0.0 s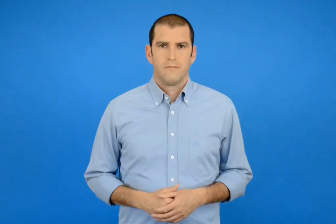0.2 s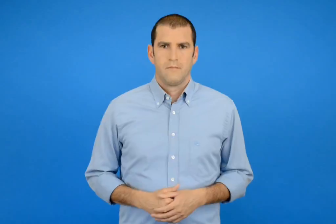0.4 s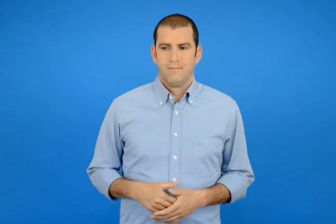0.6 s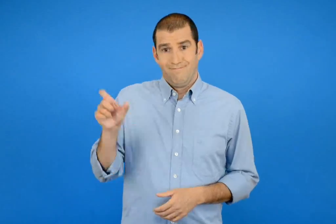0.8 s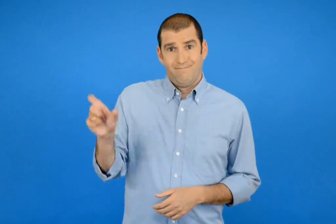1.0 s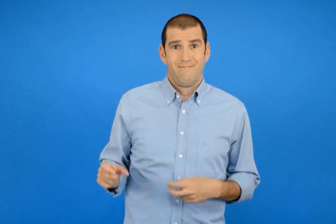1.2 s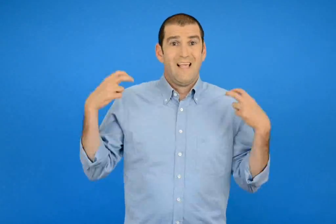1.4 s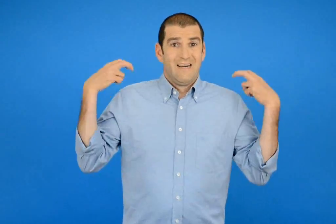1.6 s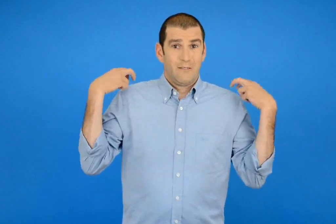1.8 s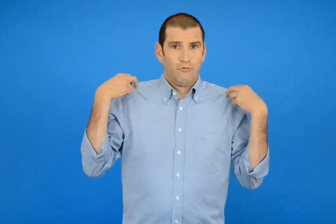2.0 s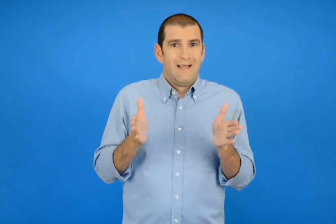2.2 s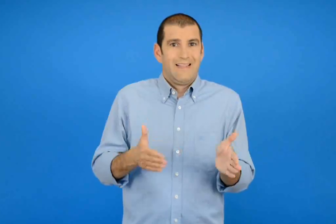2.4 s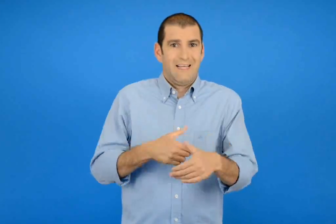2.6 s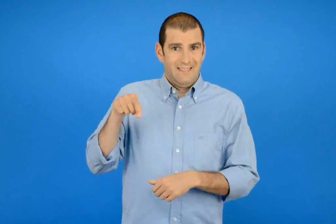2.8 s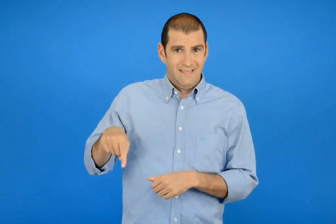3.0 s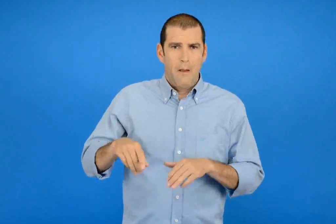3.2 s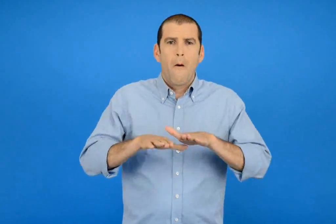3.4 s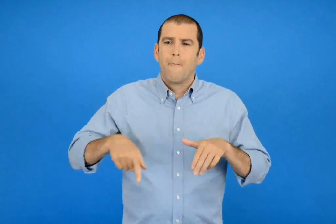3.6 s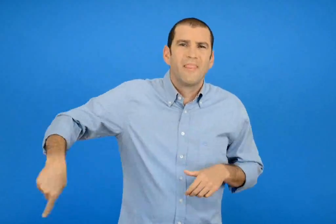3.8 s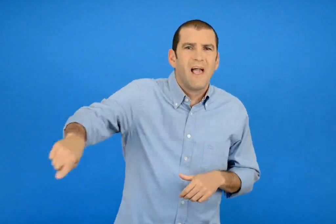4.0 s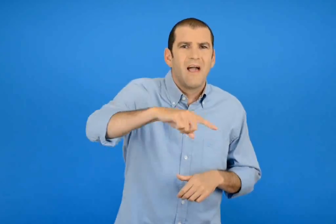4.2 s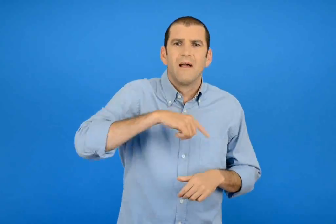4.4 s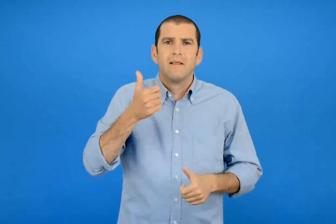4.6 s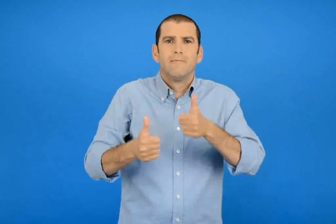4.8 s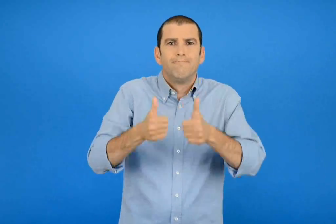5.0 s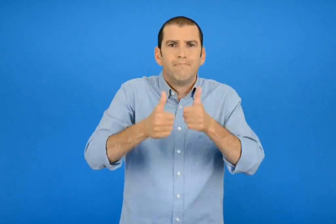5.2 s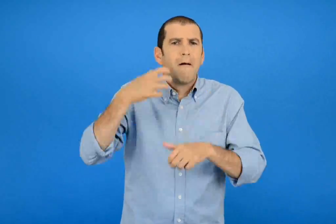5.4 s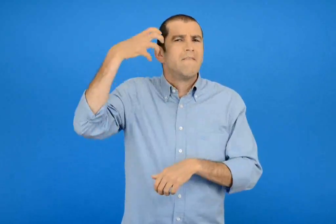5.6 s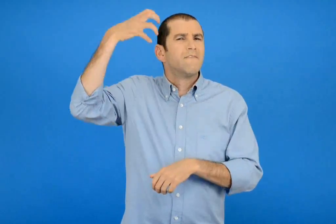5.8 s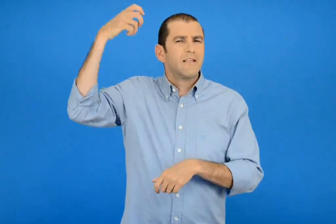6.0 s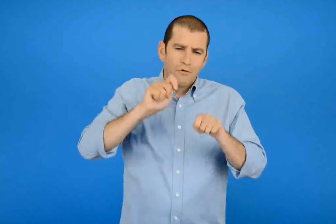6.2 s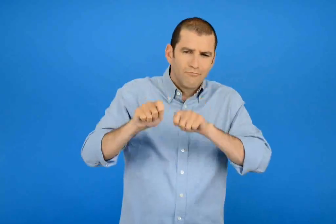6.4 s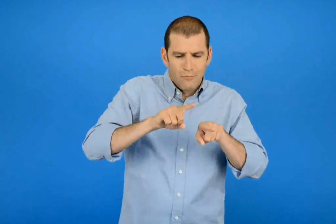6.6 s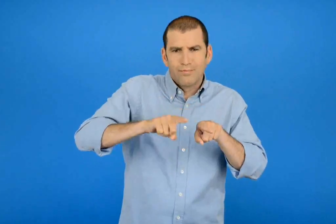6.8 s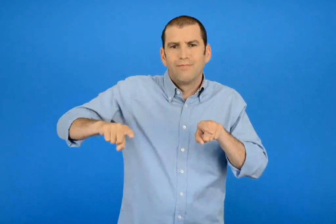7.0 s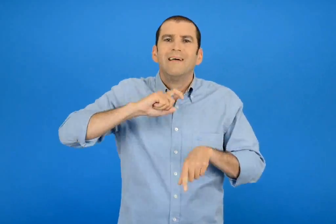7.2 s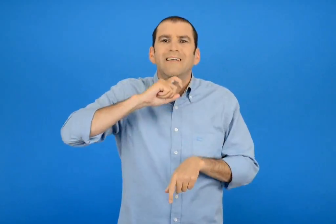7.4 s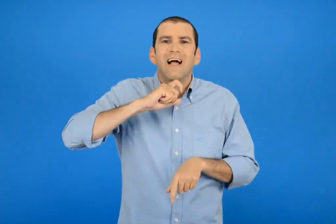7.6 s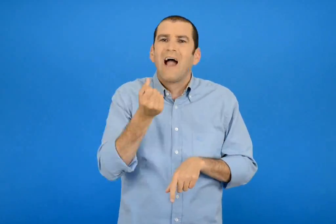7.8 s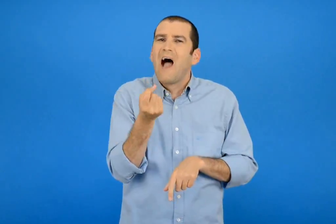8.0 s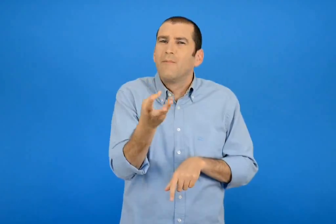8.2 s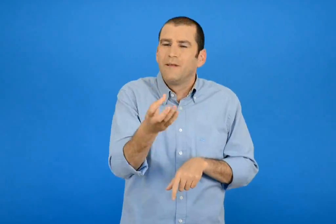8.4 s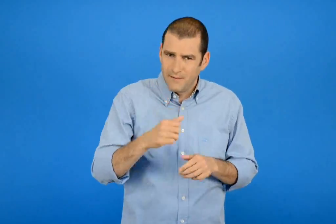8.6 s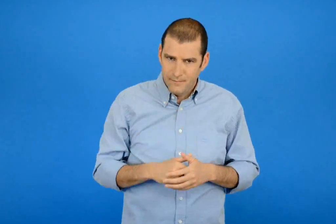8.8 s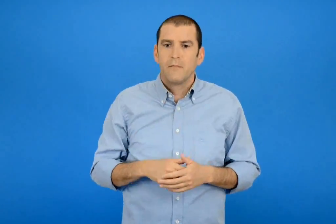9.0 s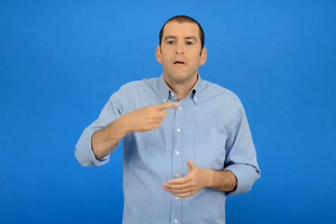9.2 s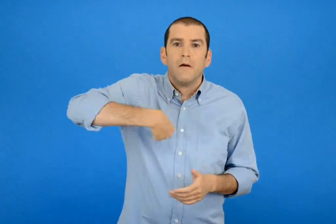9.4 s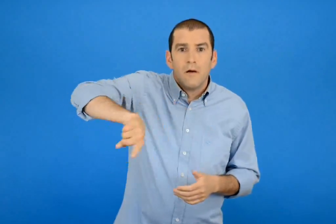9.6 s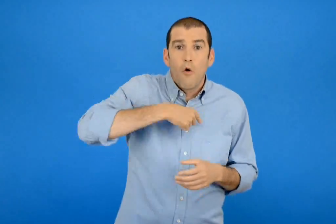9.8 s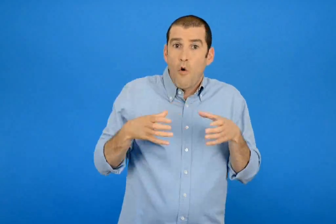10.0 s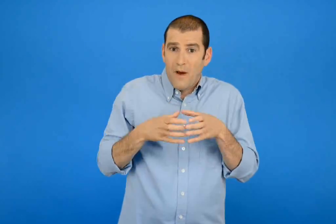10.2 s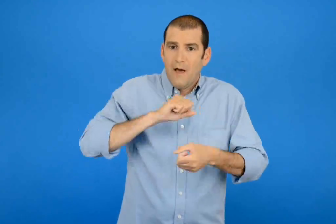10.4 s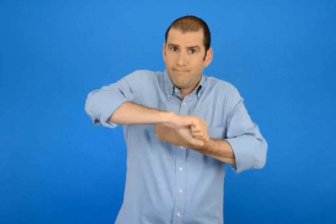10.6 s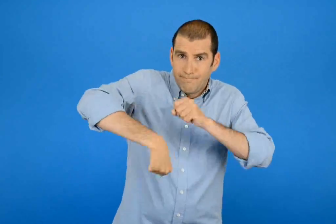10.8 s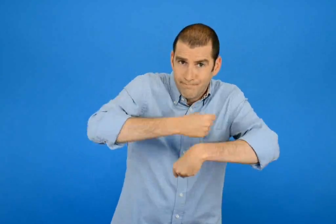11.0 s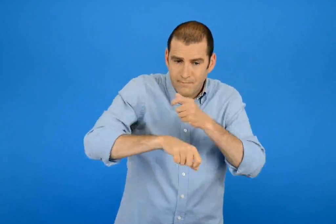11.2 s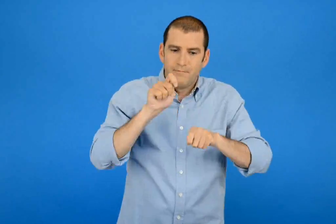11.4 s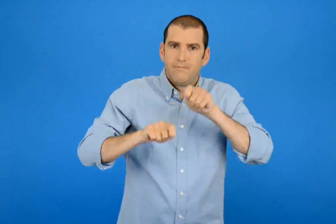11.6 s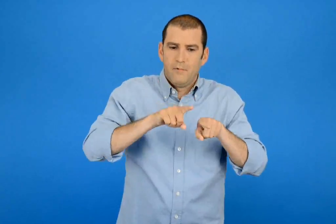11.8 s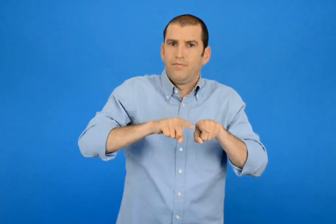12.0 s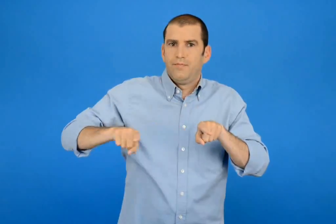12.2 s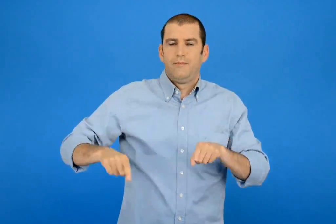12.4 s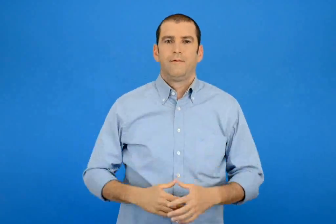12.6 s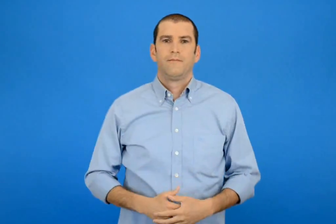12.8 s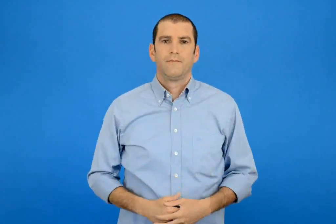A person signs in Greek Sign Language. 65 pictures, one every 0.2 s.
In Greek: στην τάξη του χρηστού τα παιδιά διαγωνίζονται σε φανταστικές κατασκευές και παιχνίδια με ξυλάκια αρίθμησης προσπαθώ και εγώ με την ομάδα μου να τα φτιάξω
